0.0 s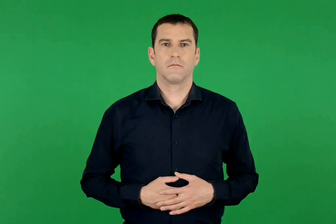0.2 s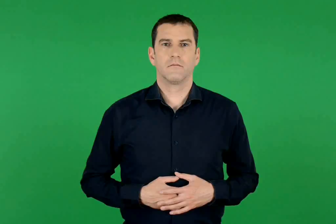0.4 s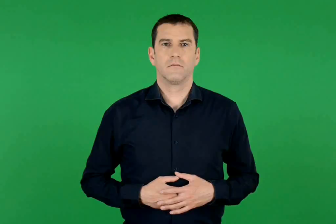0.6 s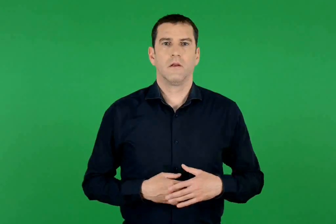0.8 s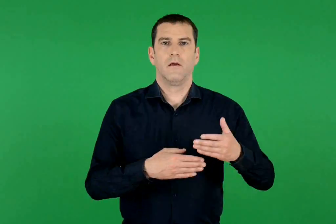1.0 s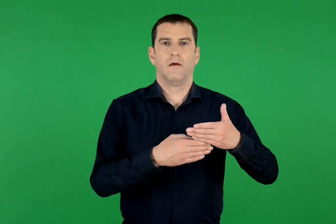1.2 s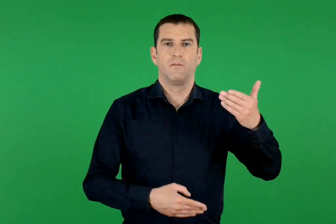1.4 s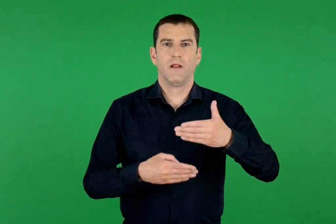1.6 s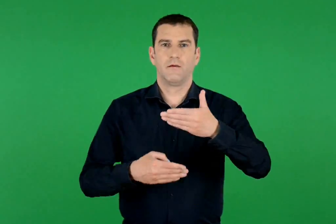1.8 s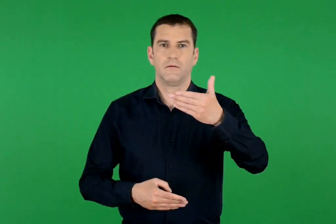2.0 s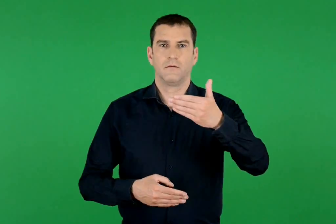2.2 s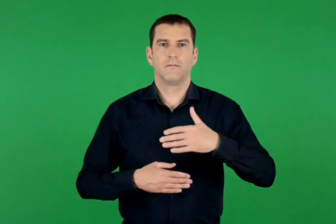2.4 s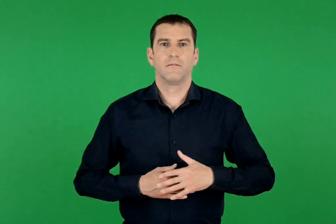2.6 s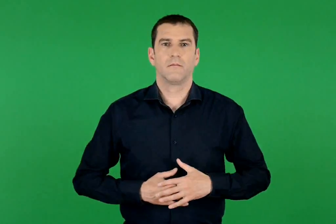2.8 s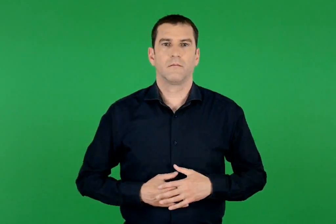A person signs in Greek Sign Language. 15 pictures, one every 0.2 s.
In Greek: εφημερίδες
